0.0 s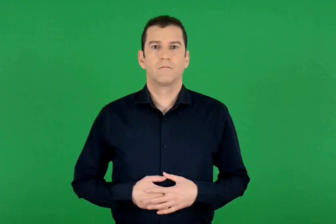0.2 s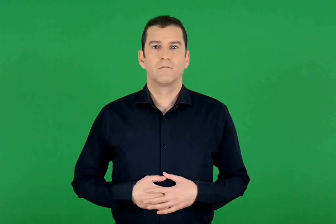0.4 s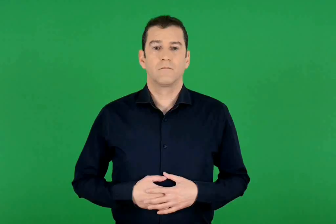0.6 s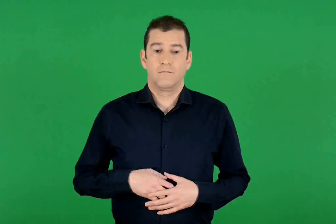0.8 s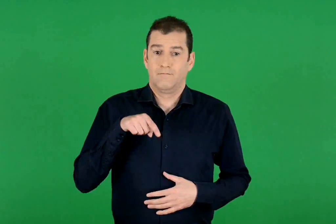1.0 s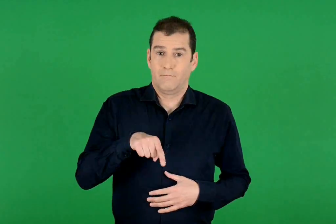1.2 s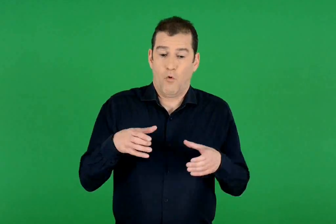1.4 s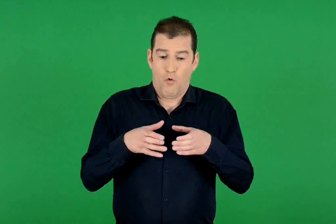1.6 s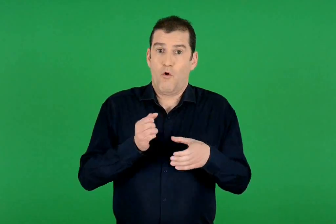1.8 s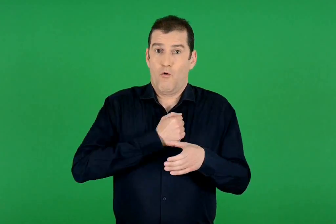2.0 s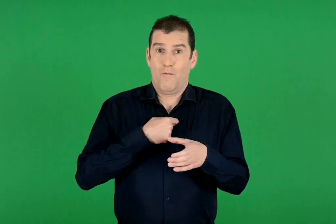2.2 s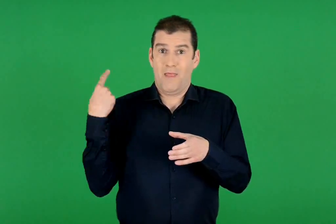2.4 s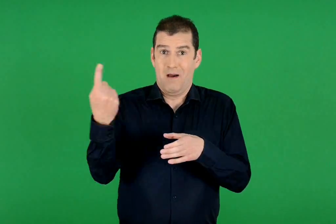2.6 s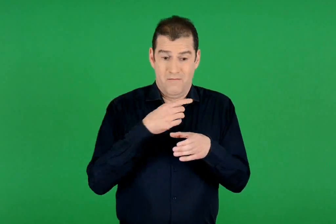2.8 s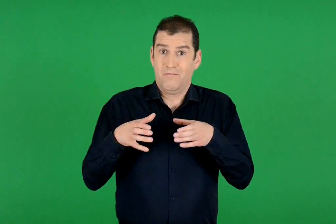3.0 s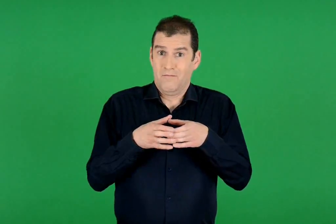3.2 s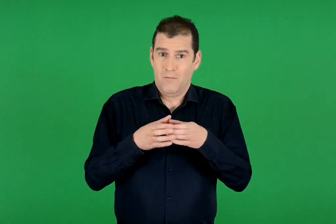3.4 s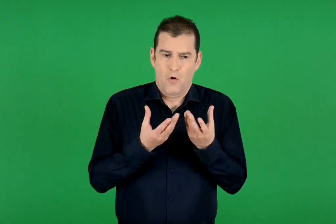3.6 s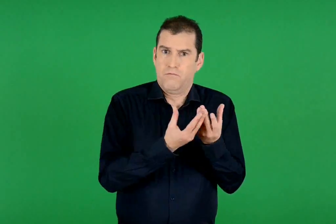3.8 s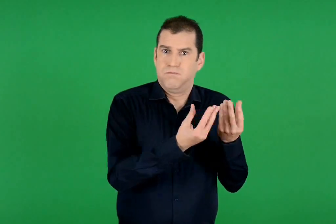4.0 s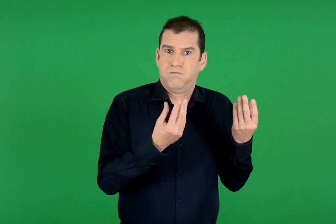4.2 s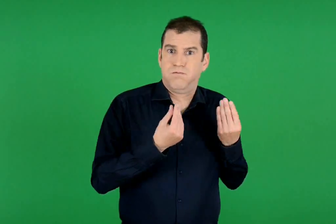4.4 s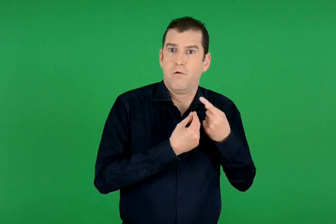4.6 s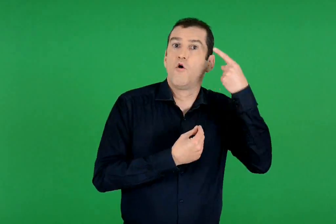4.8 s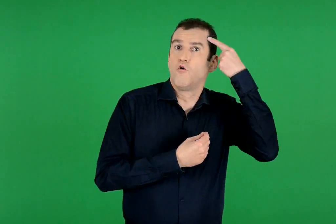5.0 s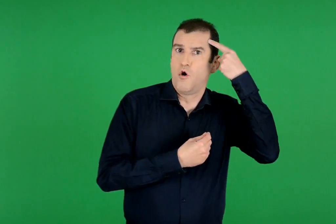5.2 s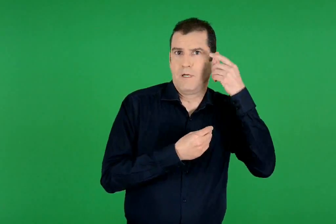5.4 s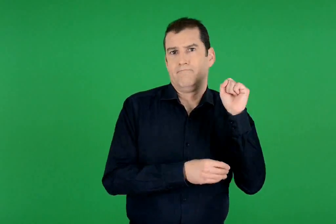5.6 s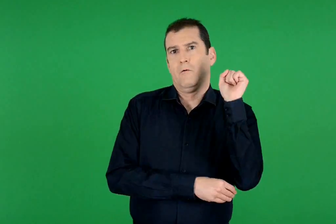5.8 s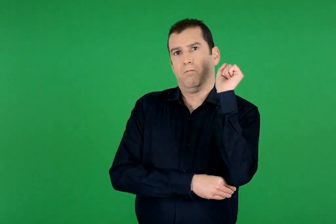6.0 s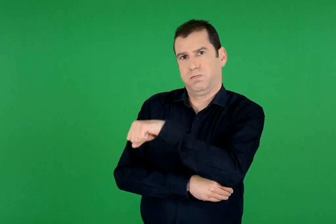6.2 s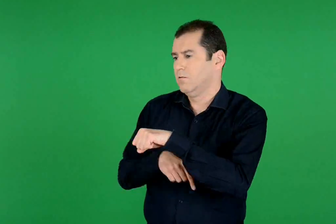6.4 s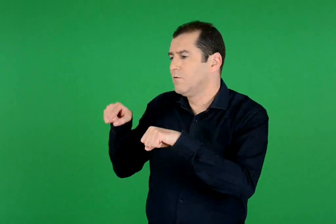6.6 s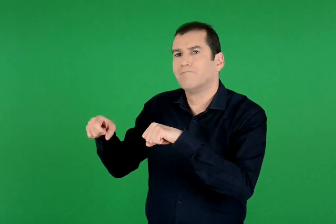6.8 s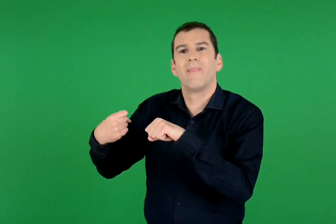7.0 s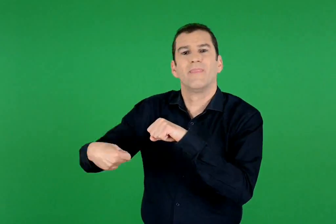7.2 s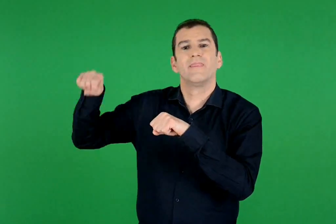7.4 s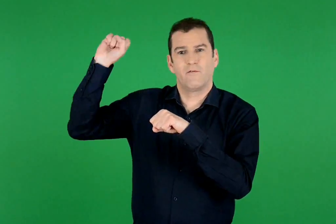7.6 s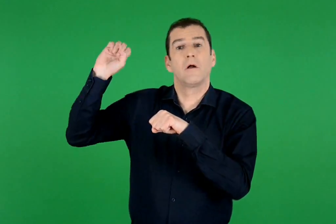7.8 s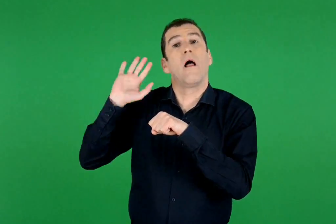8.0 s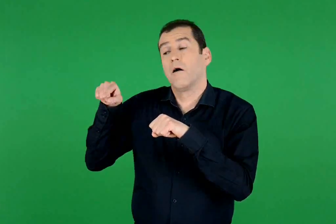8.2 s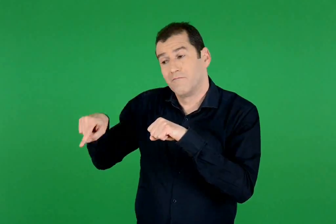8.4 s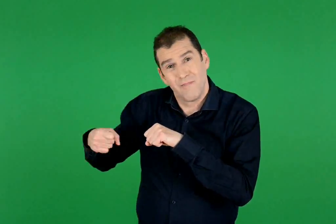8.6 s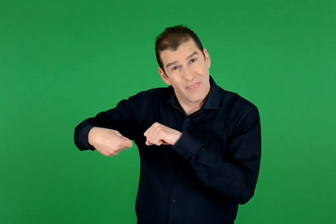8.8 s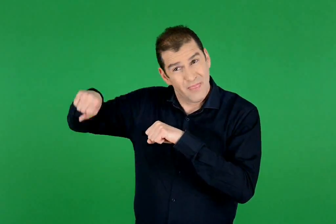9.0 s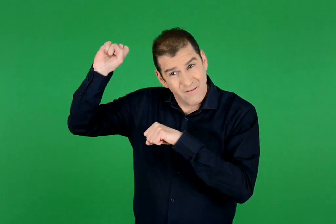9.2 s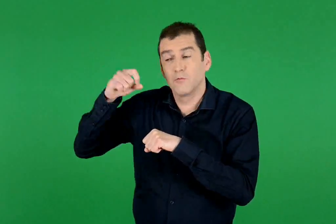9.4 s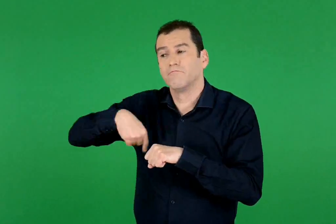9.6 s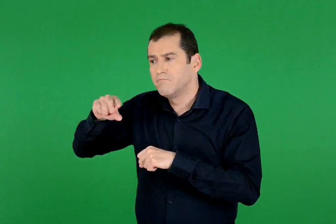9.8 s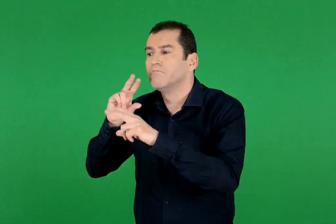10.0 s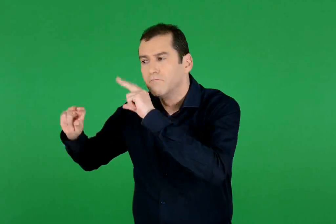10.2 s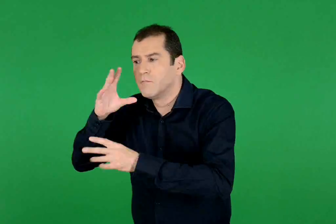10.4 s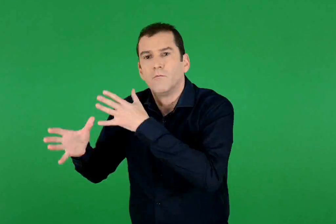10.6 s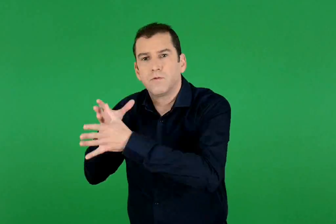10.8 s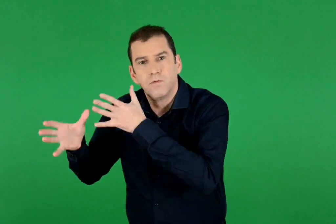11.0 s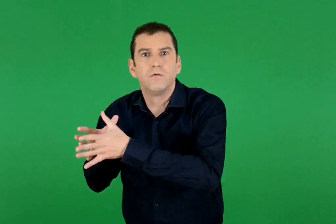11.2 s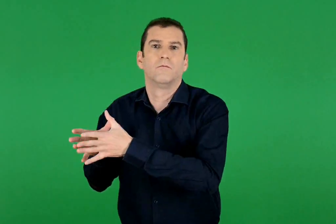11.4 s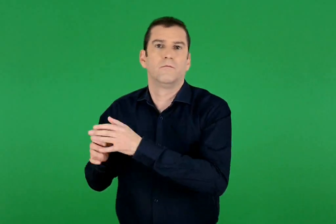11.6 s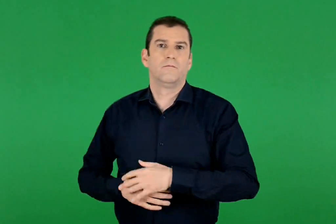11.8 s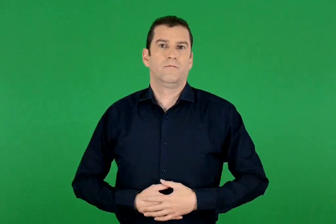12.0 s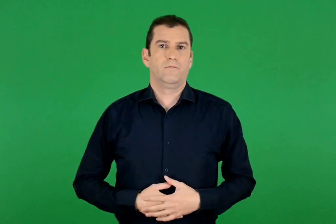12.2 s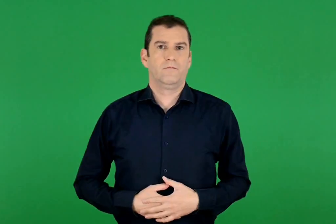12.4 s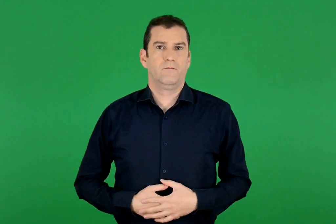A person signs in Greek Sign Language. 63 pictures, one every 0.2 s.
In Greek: στην ομάδα μας , ενώ επικρατεί η γνώμη των περισσότερων , συζητάμε και την άποψη εκείνων που διαφωνούν
